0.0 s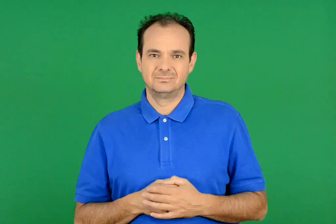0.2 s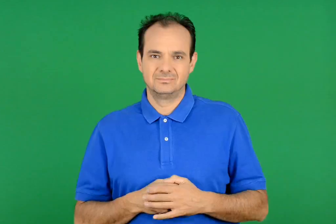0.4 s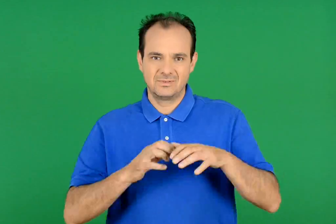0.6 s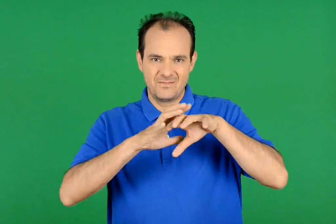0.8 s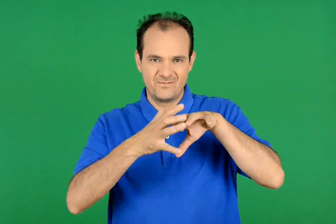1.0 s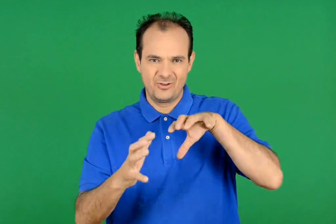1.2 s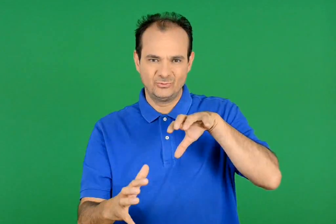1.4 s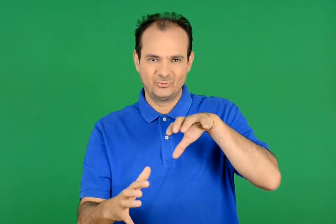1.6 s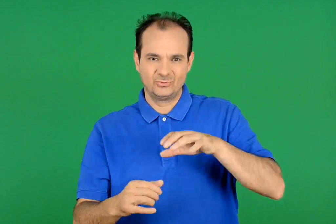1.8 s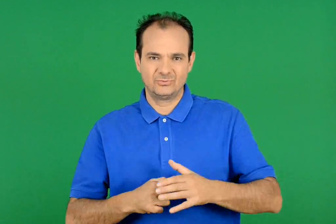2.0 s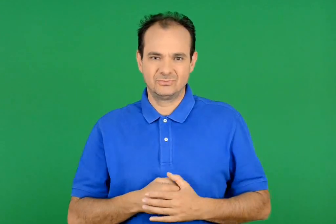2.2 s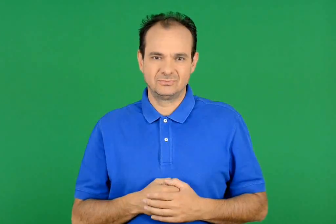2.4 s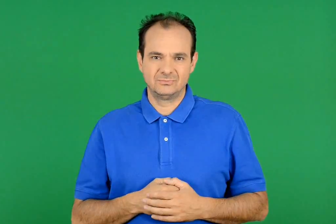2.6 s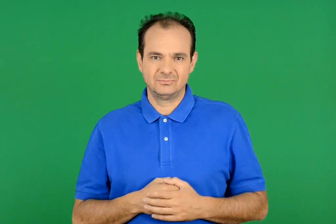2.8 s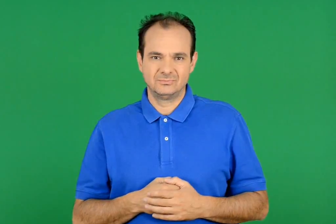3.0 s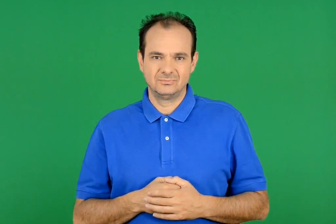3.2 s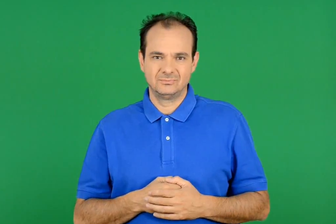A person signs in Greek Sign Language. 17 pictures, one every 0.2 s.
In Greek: βράχος
